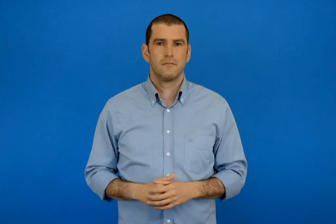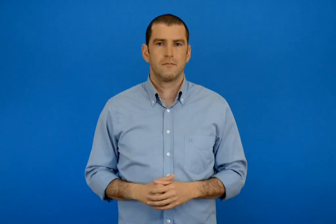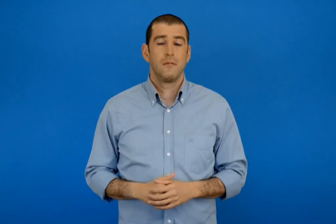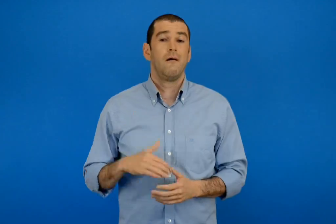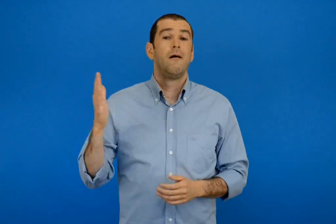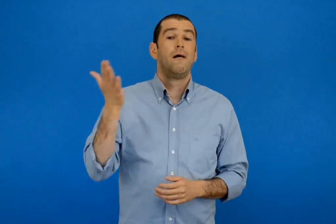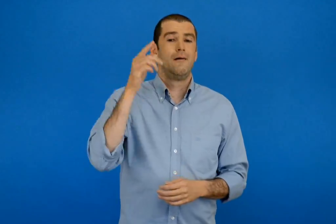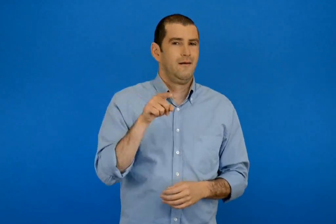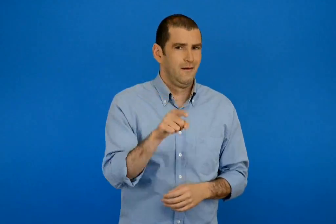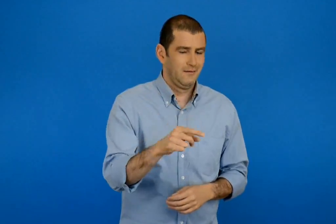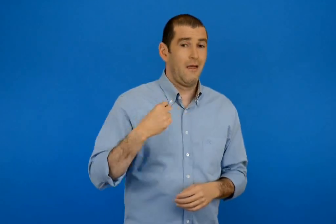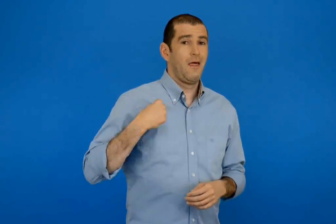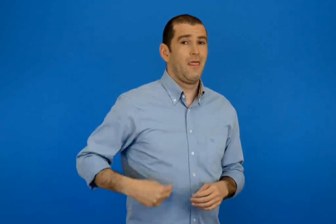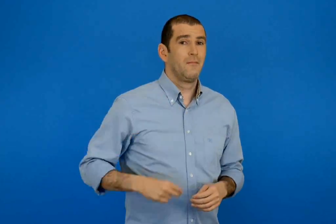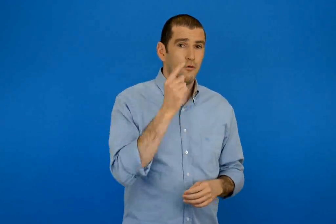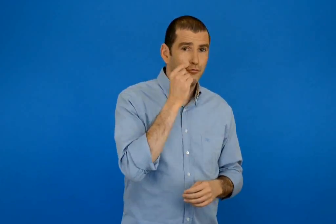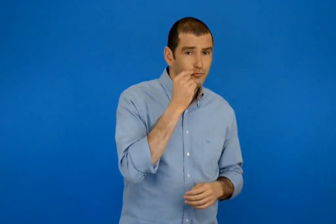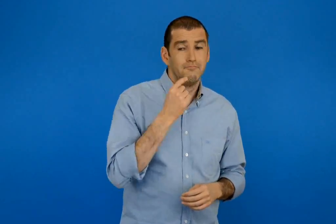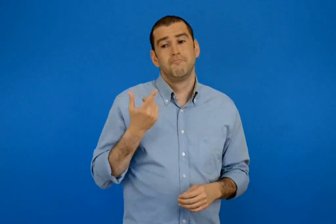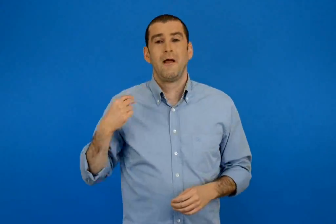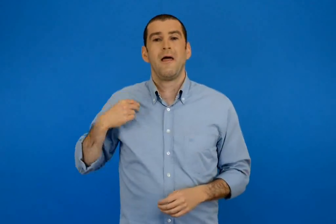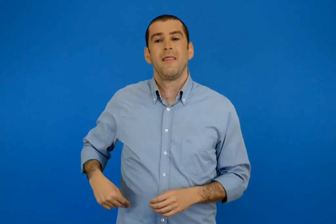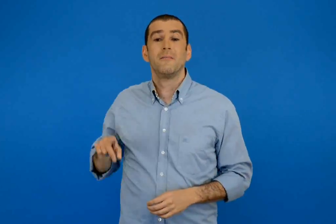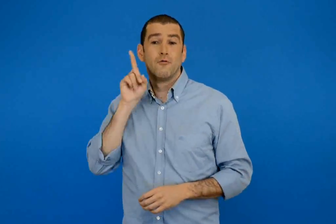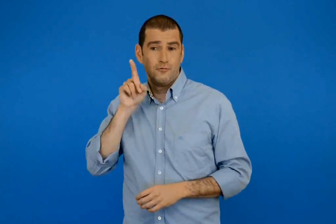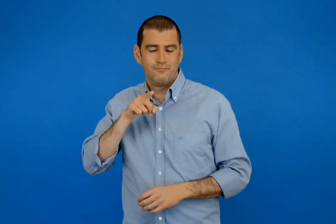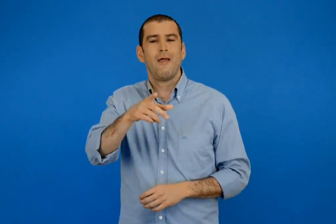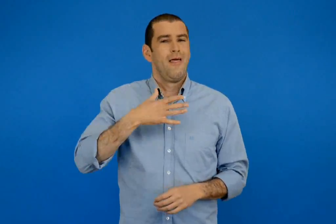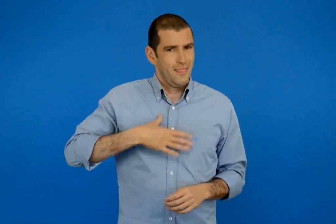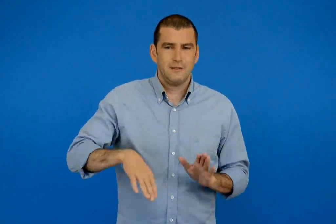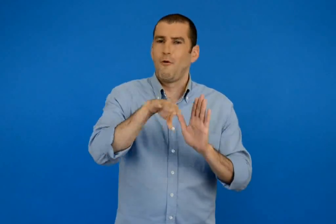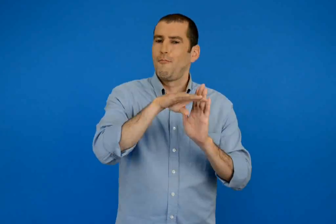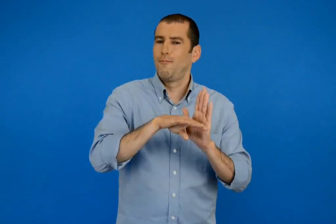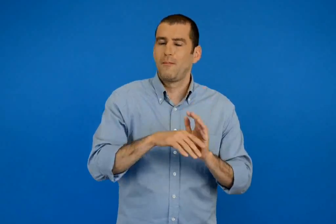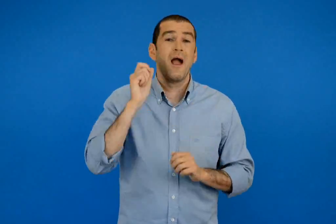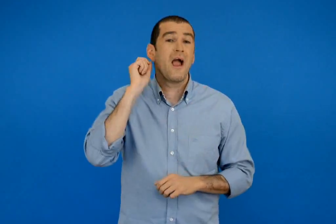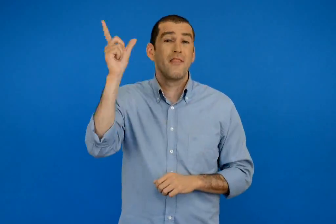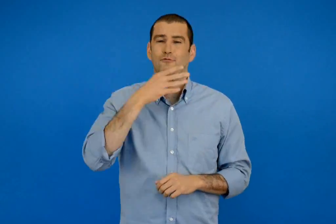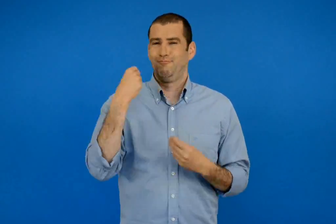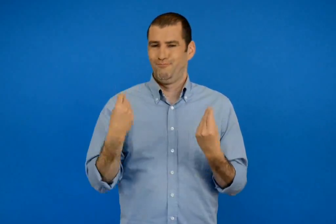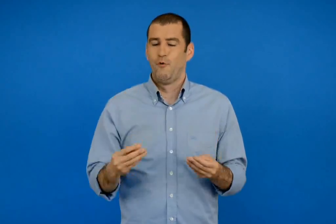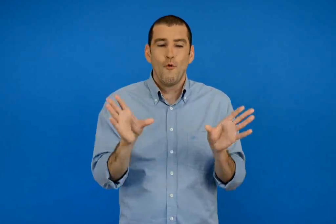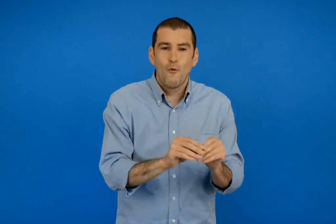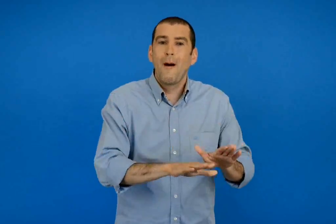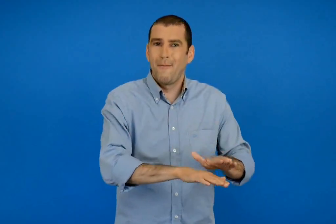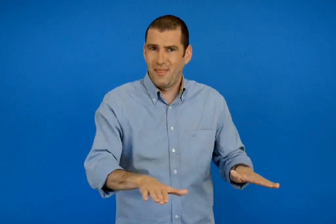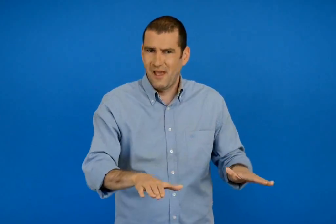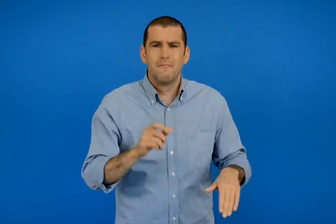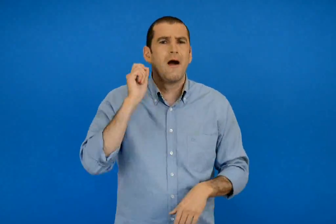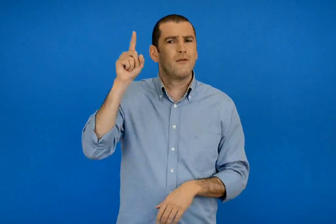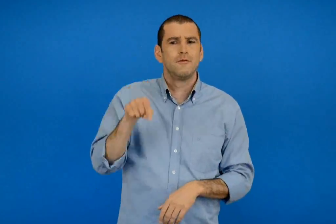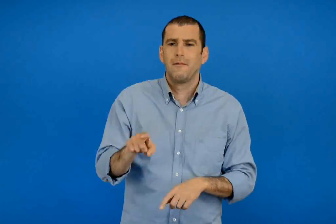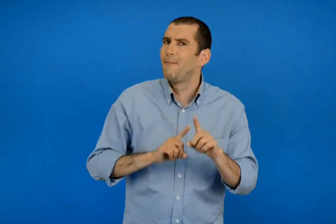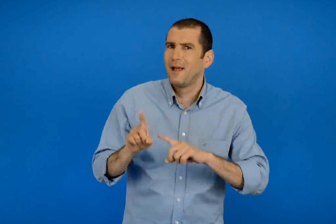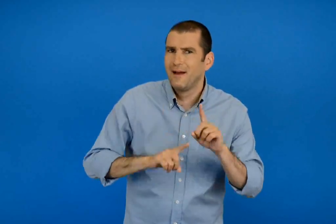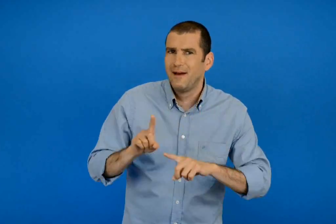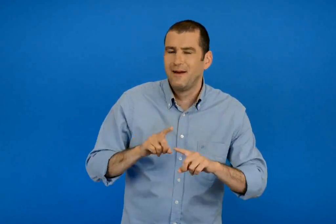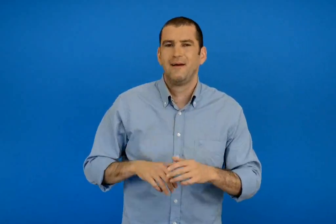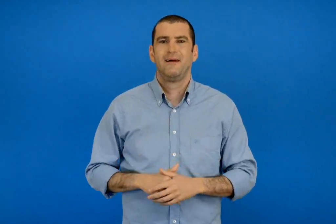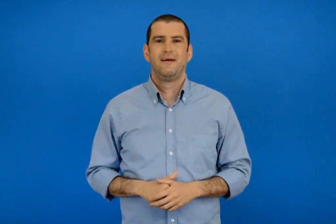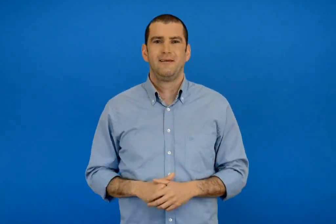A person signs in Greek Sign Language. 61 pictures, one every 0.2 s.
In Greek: αν ήσουν η δήμαρχος η ο δήμαρχος και ήθελες να ετοιμάσεις μια όμορφη εκδήλωση για τα παιδιά ποια θα ήταν αυτή ;
